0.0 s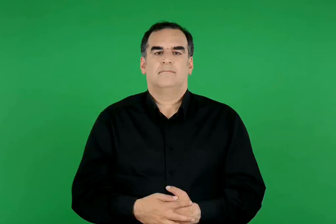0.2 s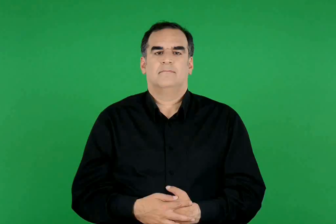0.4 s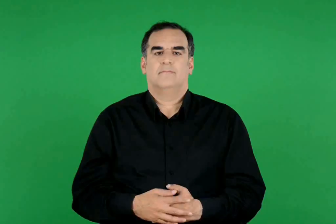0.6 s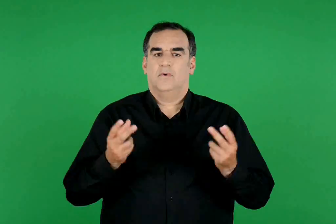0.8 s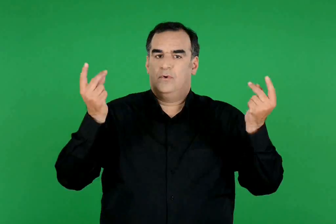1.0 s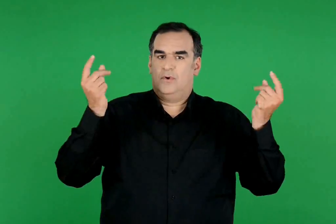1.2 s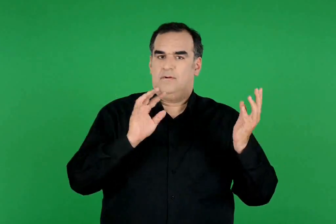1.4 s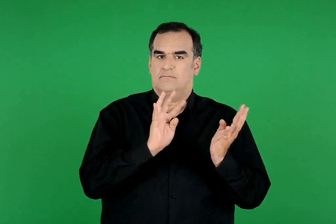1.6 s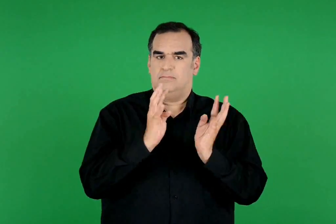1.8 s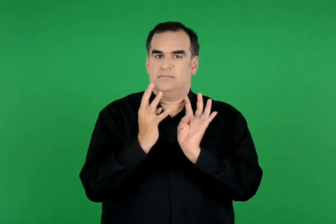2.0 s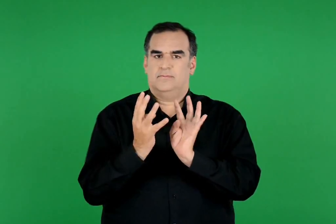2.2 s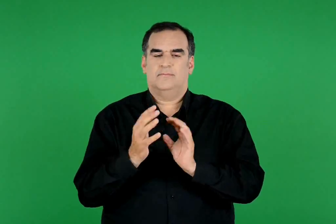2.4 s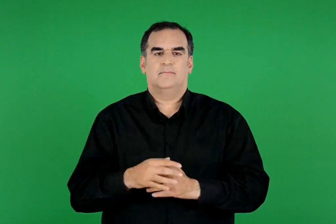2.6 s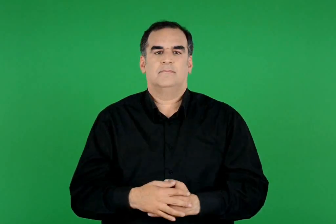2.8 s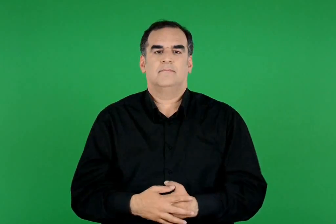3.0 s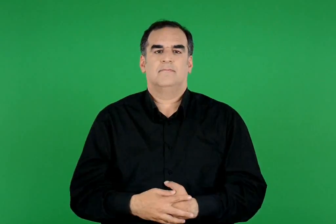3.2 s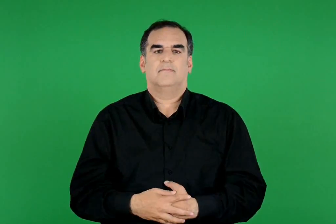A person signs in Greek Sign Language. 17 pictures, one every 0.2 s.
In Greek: χοροί
